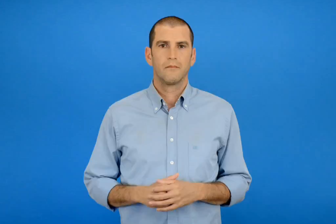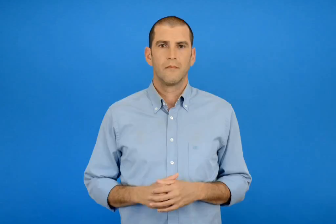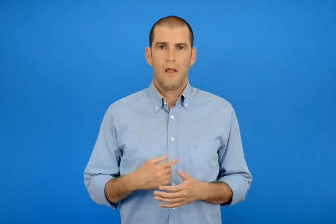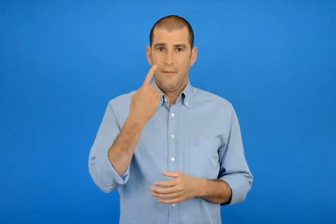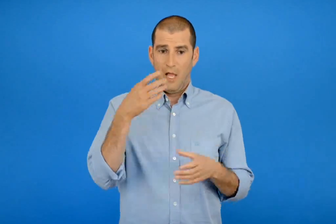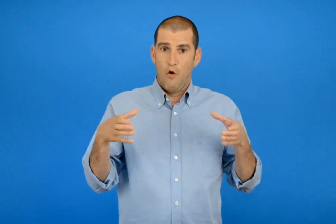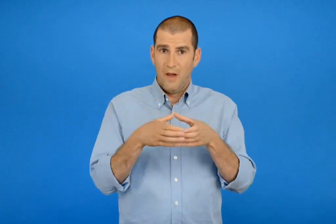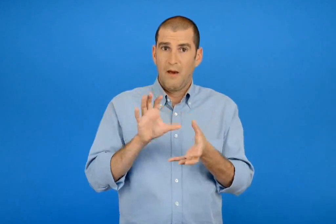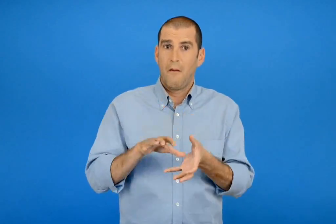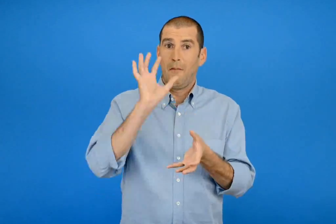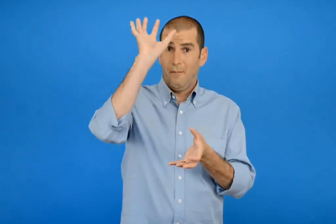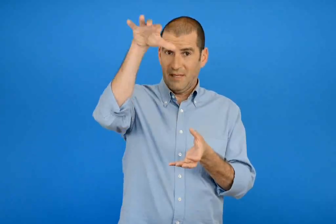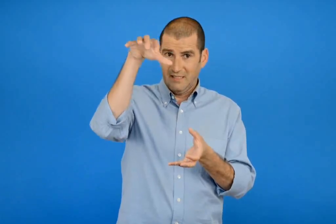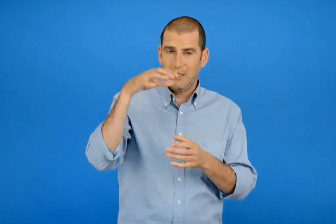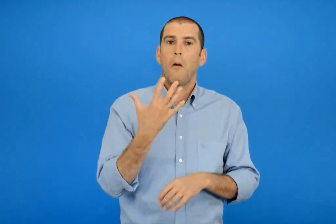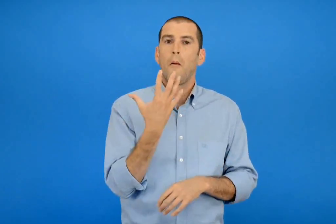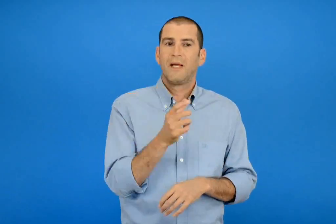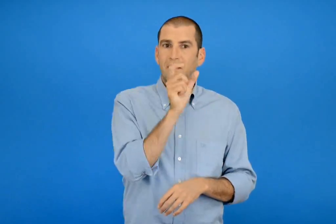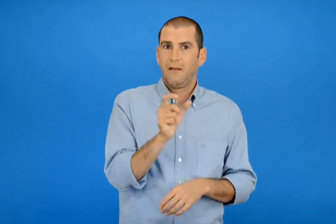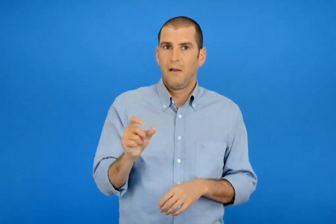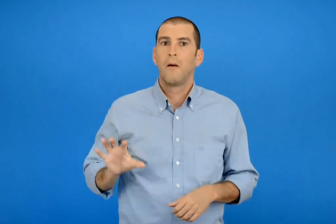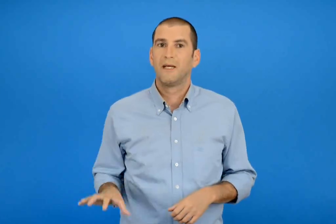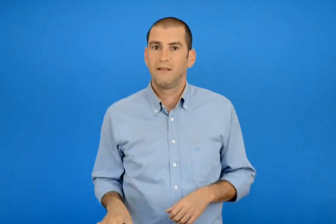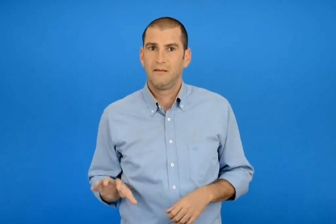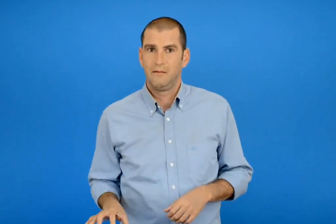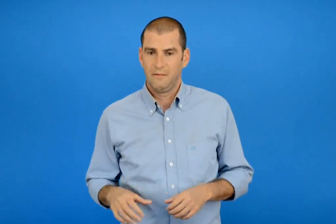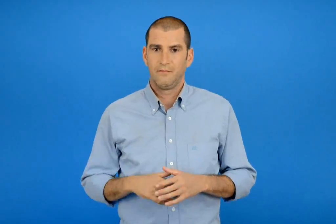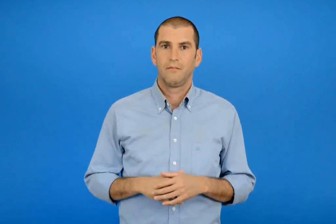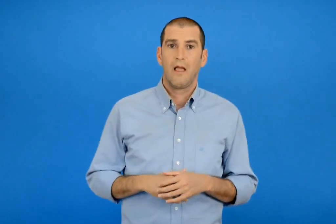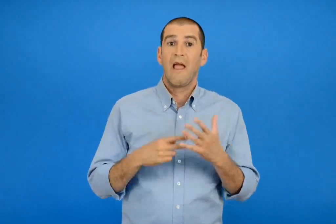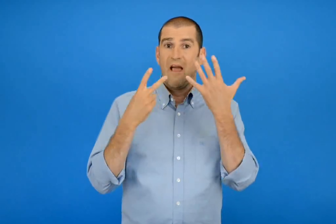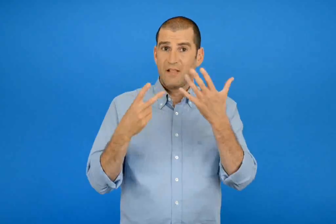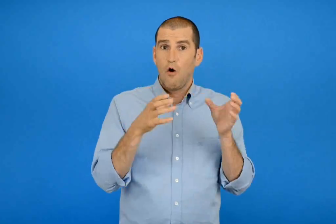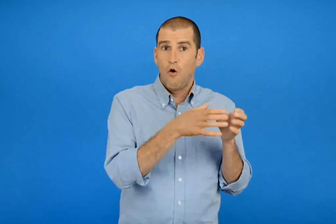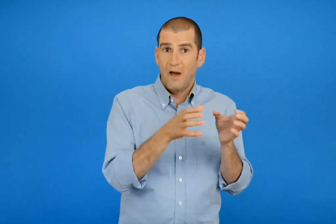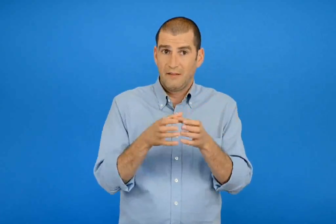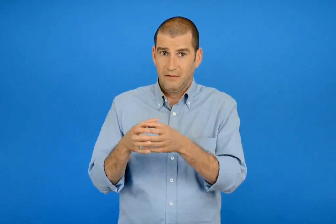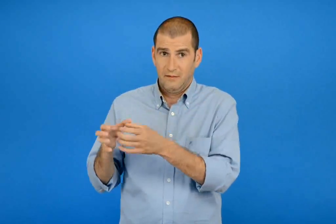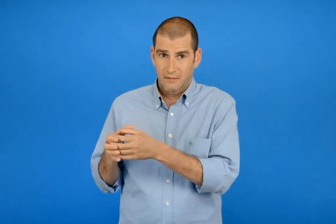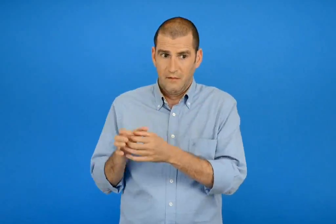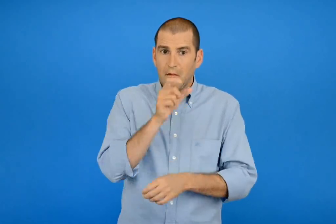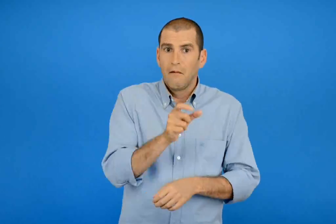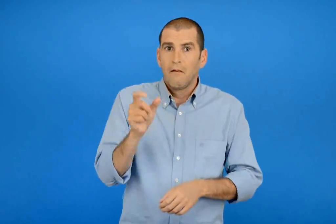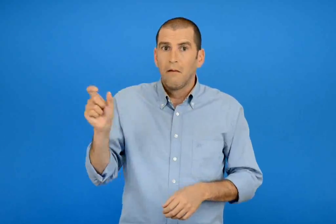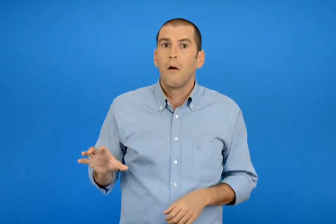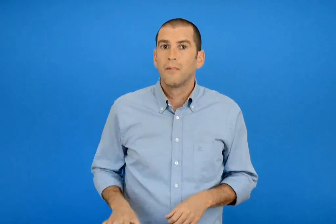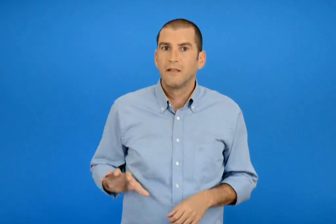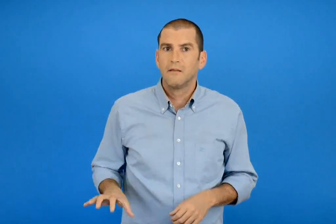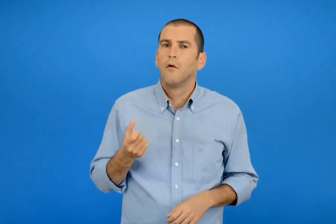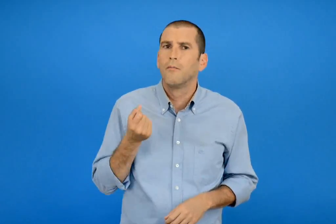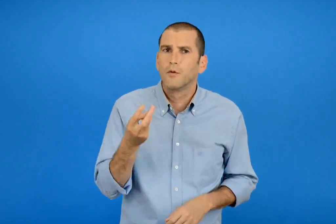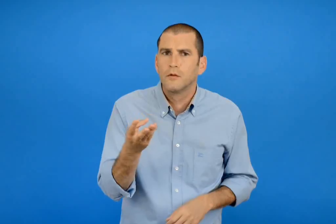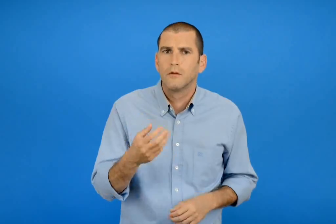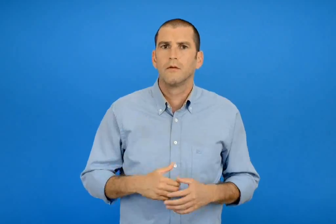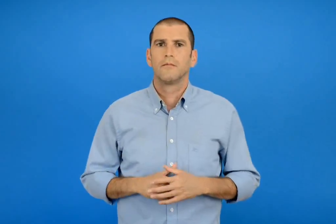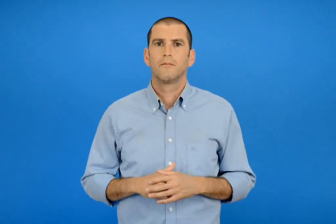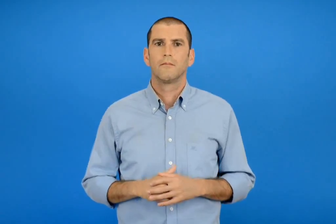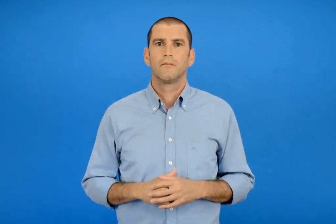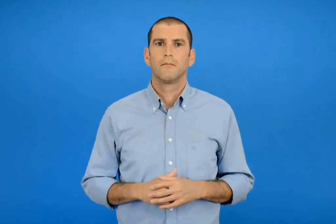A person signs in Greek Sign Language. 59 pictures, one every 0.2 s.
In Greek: σε μια ομάδα μπάσκετ παίζουν 5 παίχτες ; πόσοι παίχτες παίζουν σε 7 ομάδες ;
